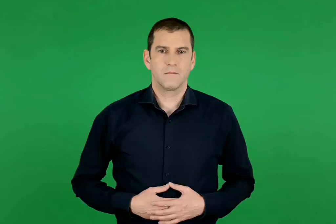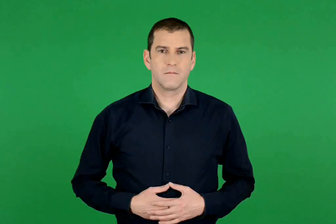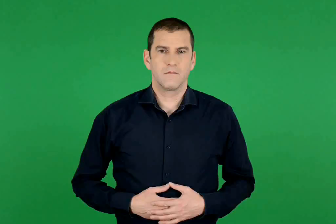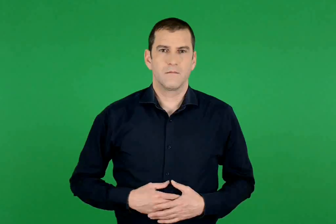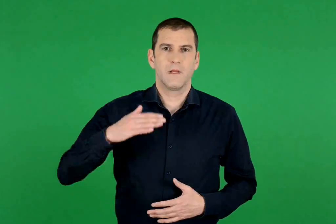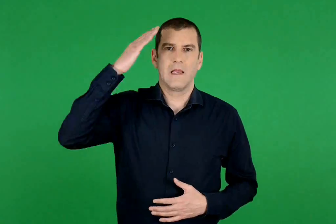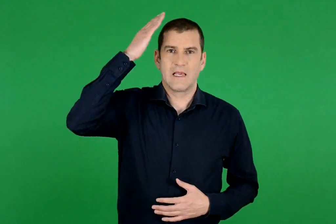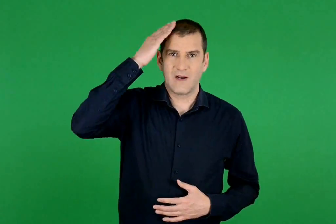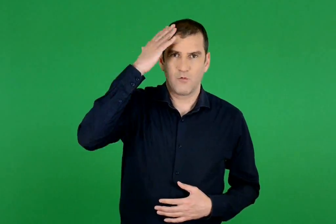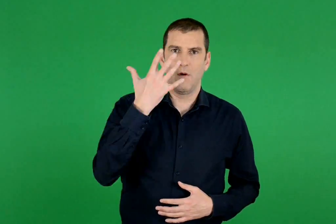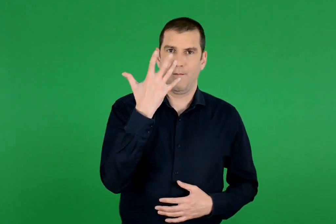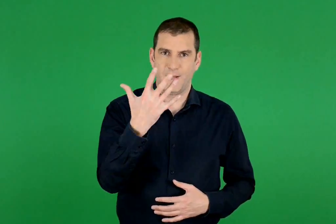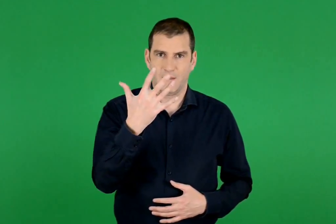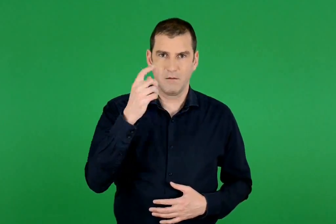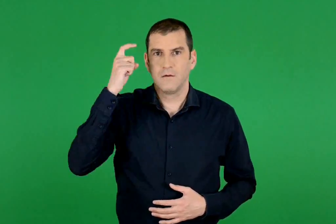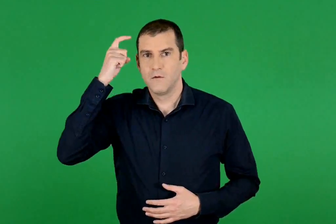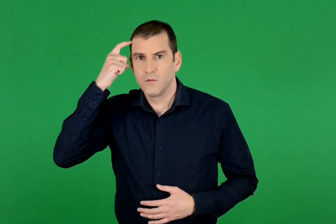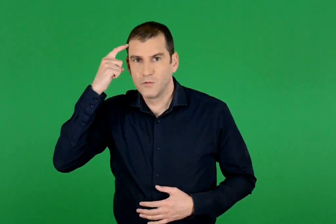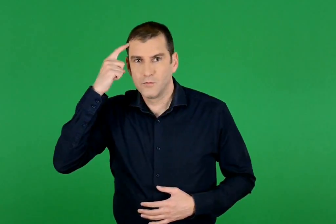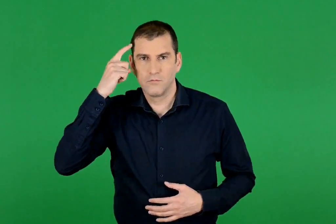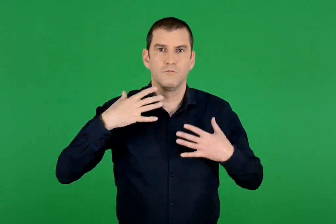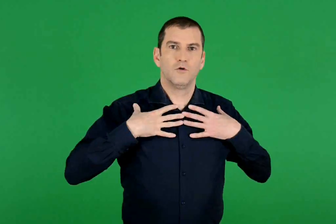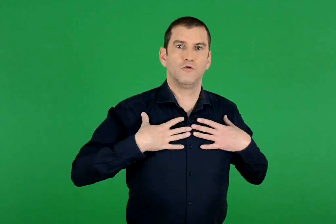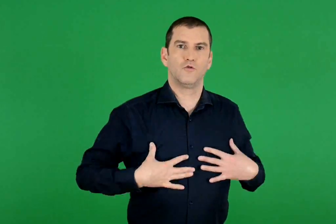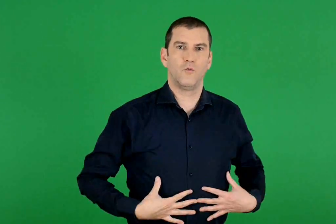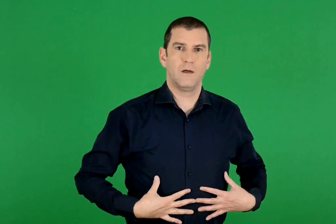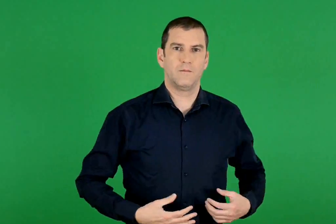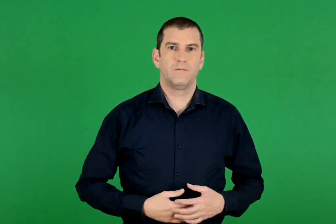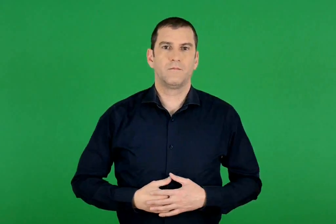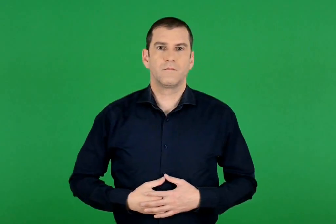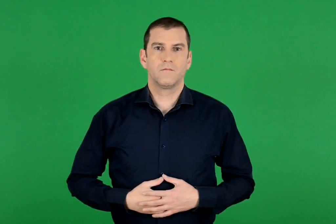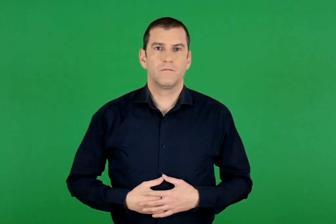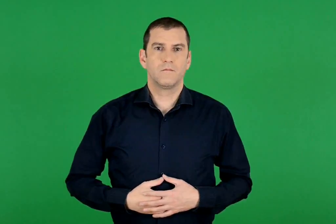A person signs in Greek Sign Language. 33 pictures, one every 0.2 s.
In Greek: κεφάλαιο 5. νους και σώμα
